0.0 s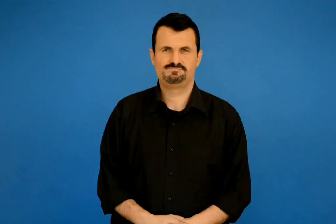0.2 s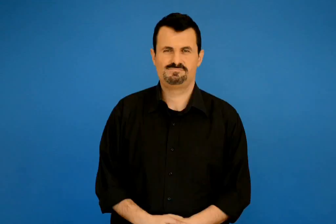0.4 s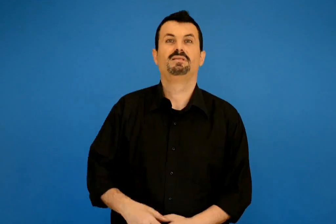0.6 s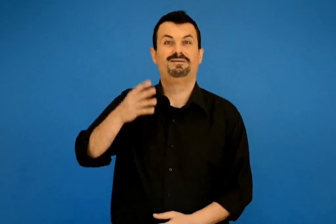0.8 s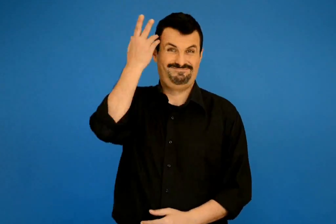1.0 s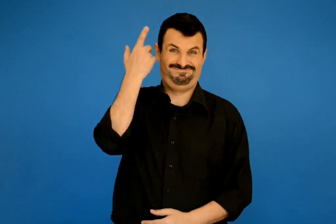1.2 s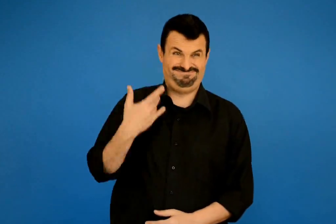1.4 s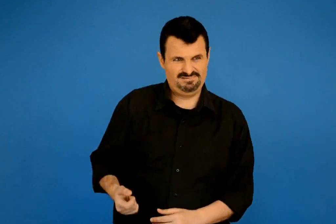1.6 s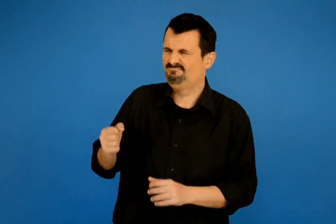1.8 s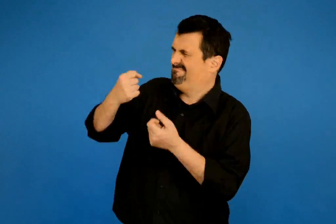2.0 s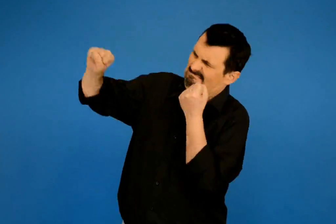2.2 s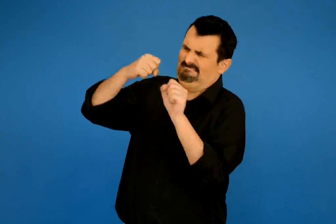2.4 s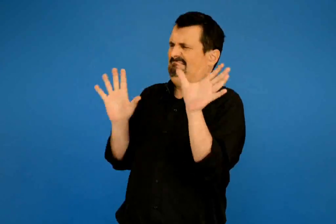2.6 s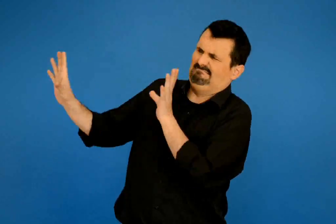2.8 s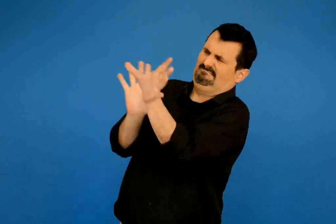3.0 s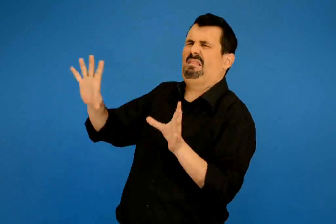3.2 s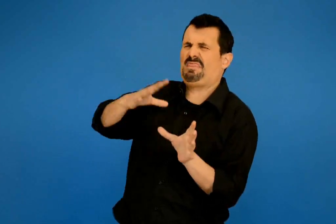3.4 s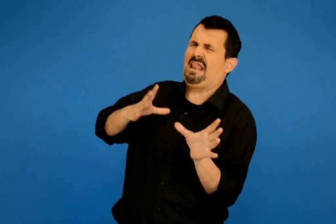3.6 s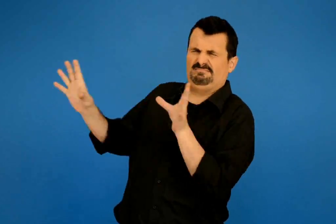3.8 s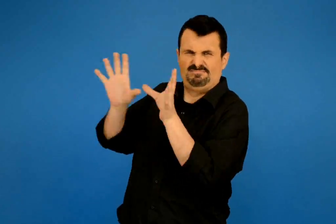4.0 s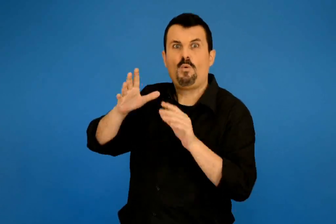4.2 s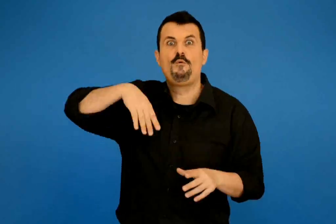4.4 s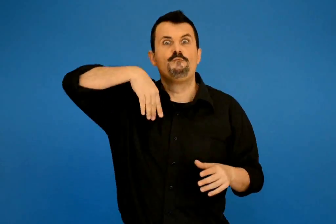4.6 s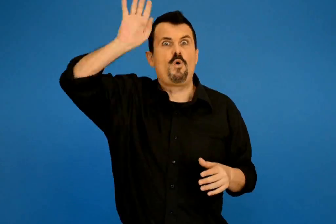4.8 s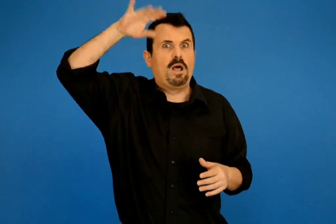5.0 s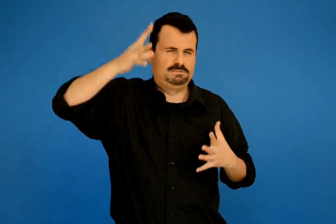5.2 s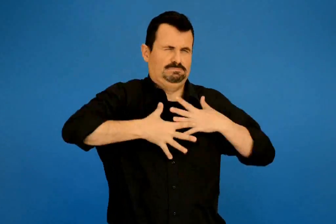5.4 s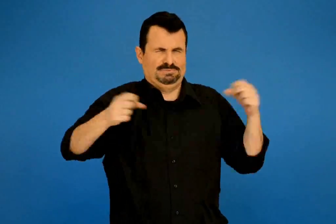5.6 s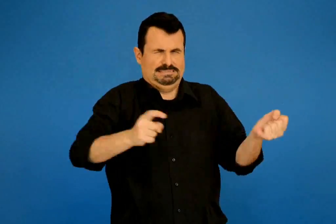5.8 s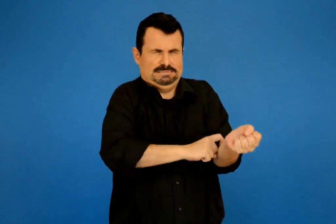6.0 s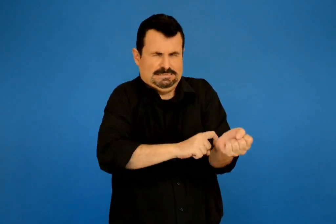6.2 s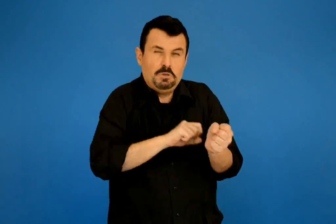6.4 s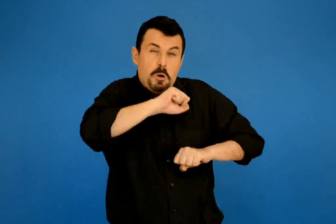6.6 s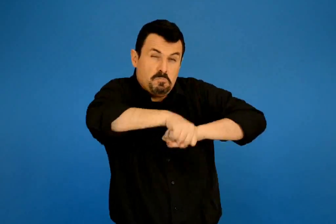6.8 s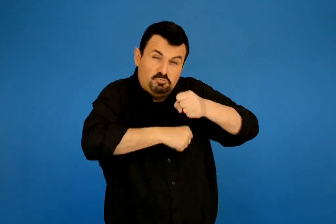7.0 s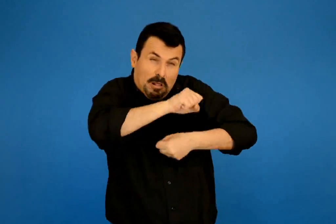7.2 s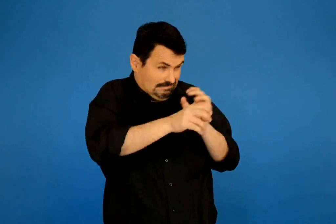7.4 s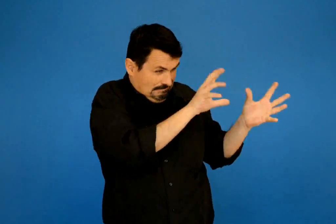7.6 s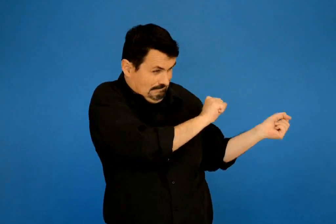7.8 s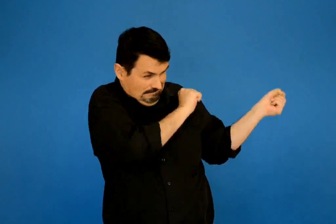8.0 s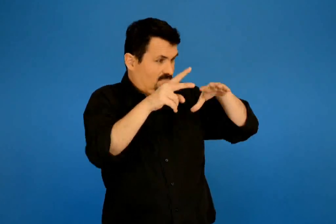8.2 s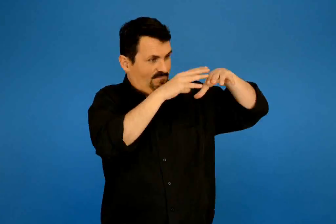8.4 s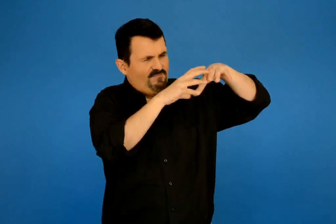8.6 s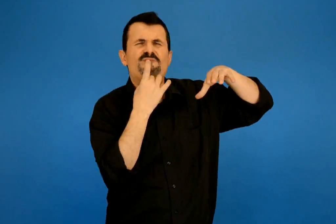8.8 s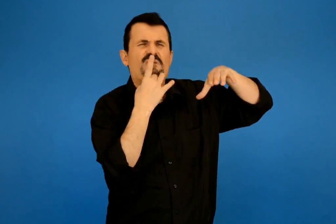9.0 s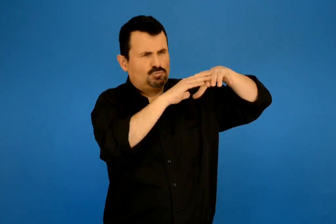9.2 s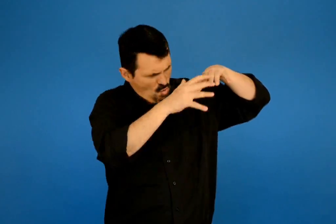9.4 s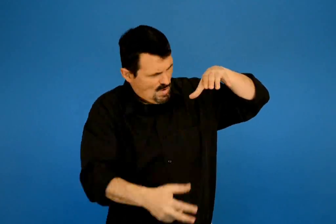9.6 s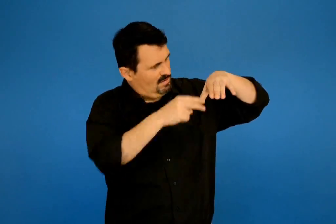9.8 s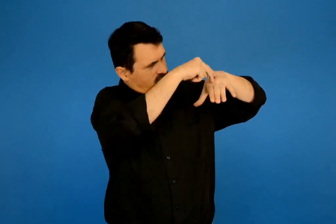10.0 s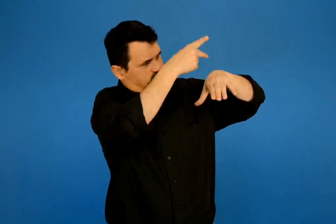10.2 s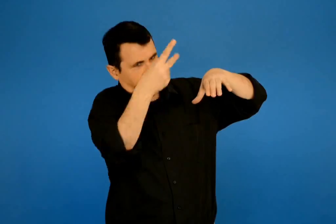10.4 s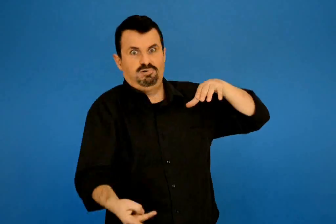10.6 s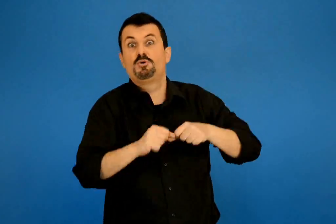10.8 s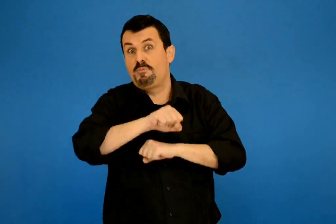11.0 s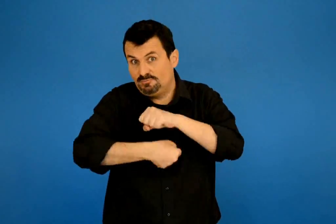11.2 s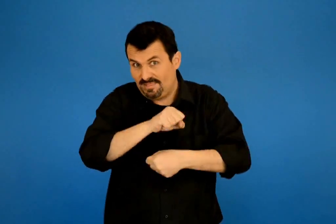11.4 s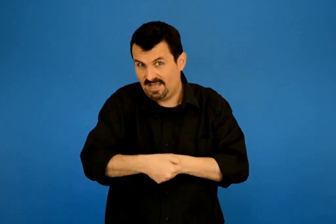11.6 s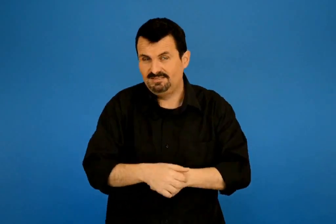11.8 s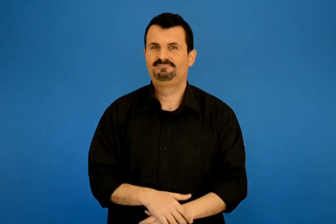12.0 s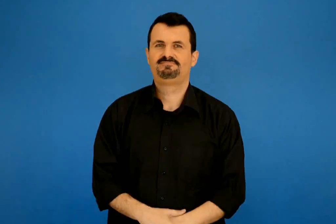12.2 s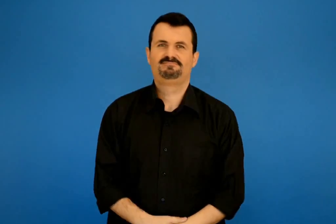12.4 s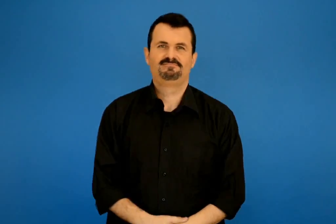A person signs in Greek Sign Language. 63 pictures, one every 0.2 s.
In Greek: όταν του αντιστάθηκε ο βορέας οργίστηκε και προσπάθησε να την γκρεμίσει από έναν ψηλό βράχο
